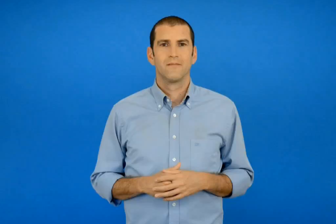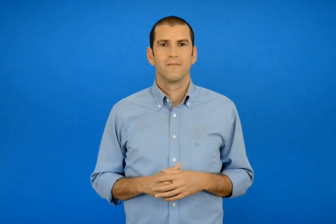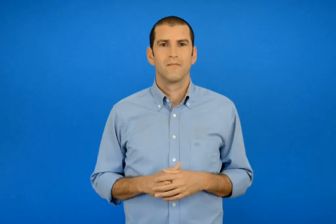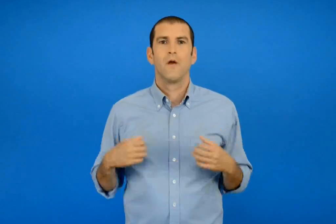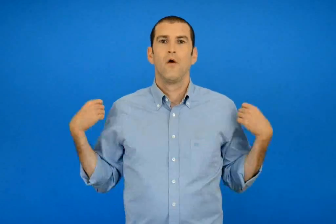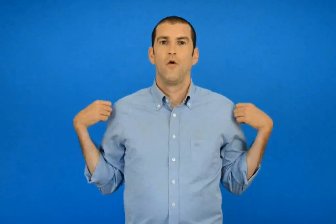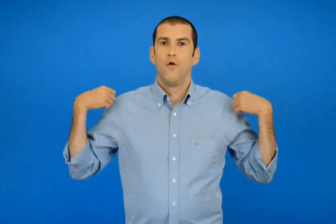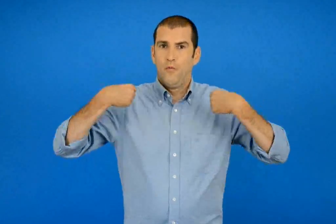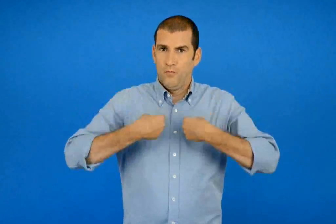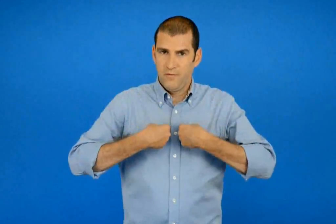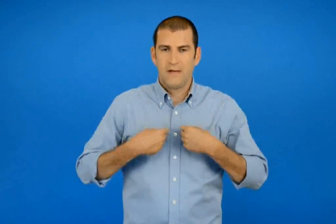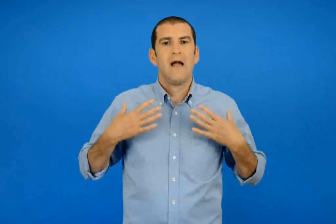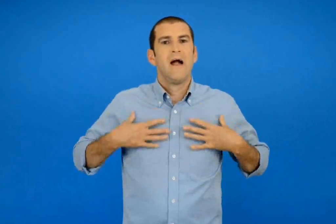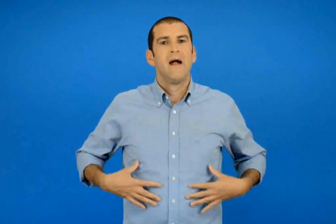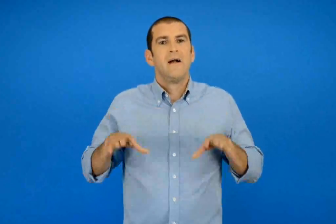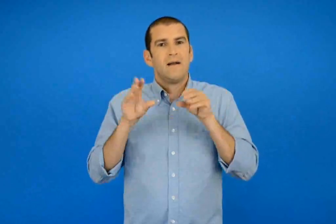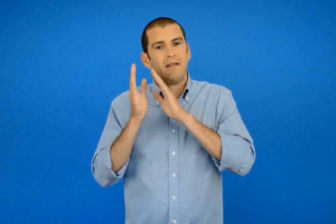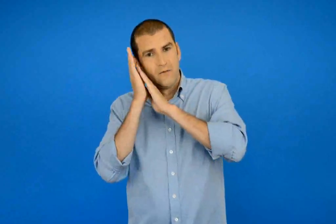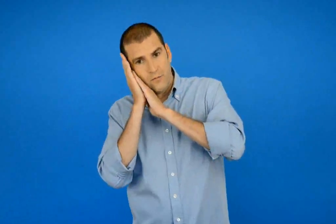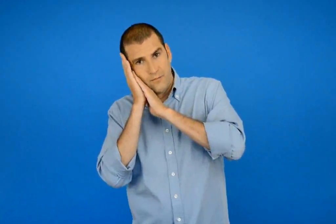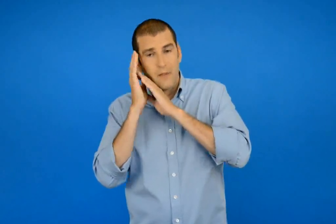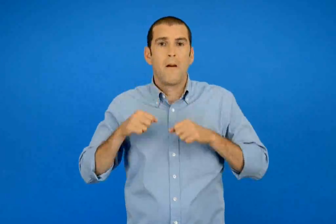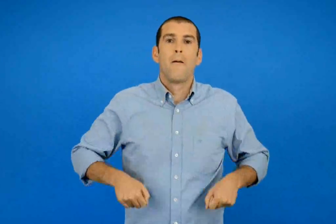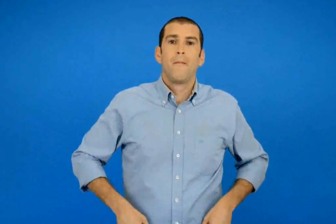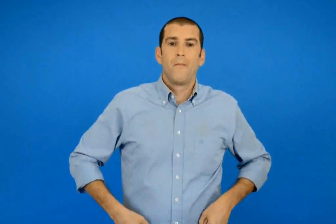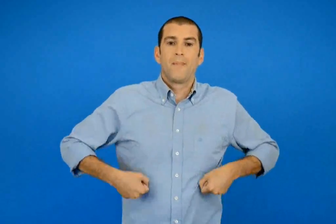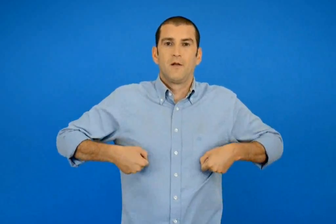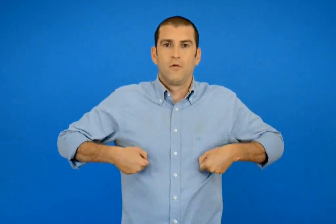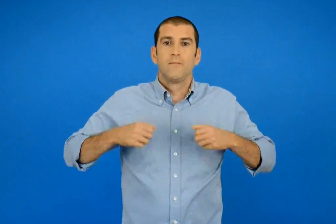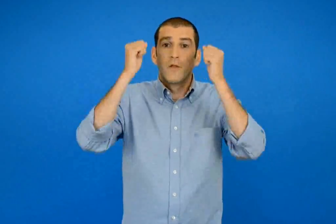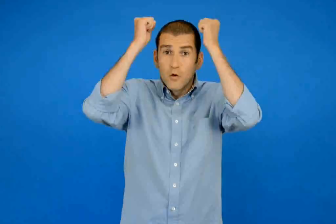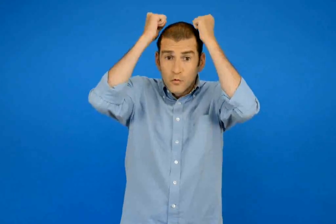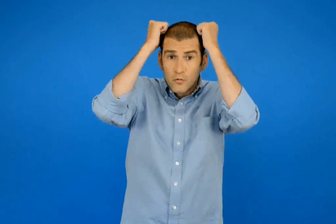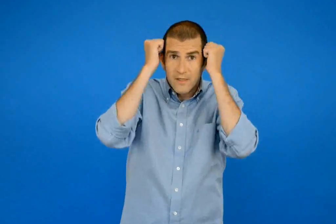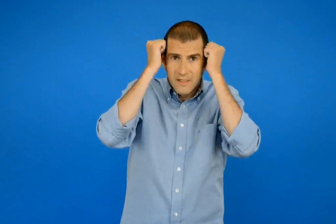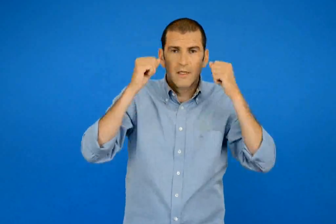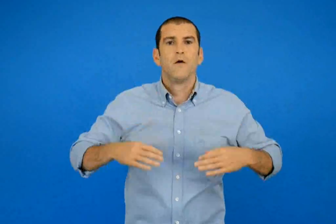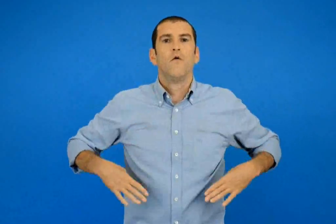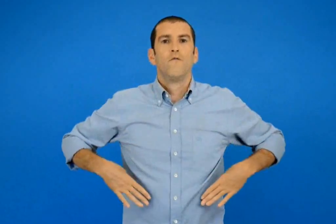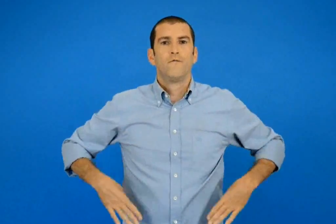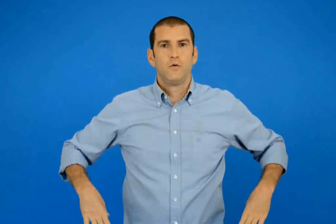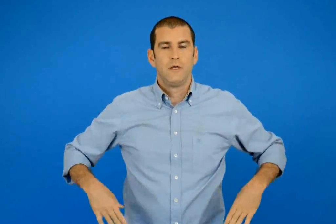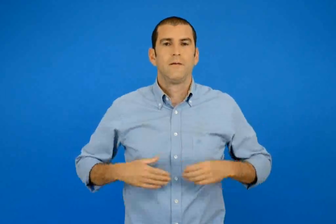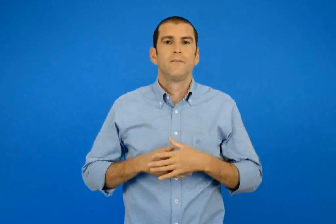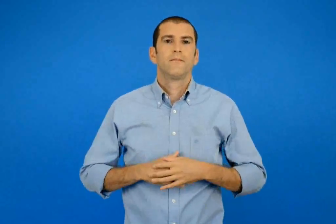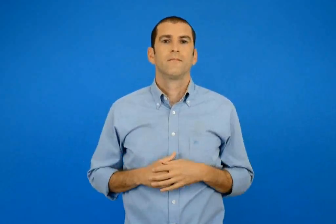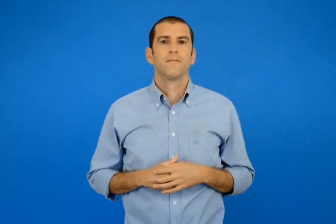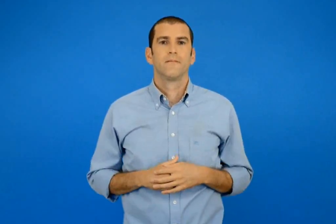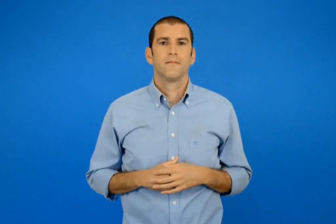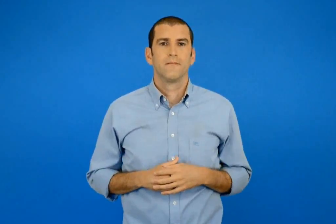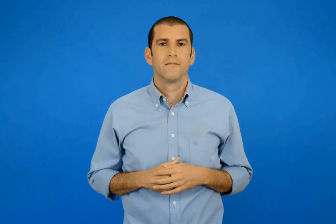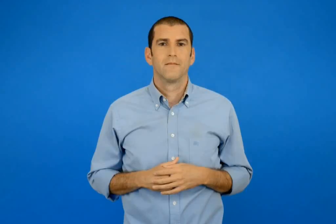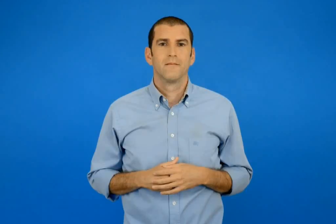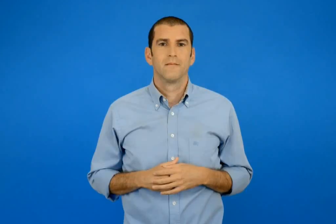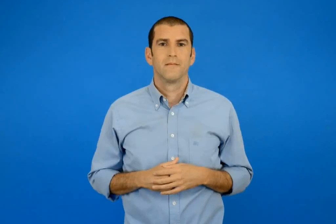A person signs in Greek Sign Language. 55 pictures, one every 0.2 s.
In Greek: μπουφάν νυχτικιά παντελόνι σκουφάκι φούστα
